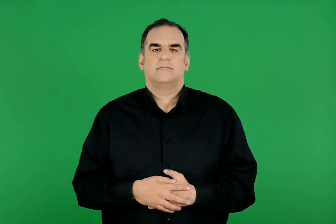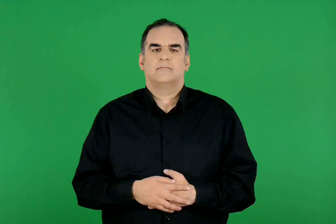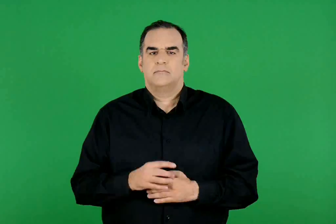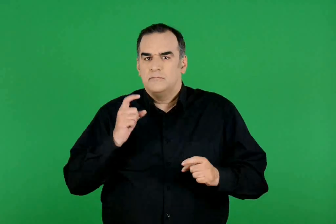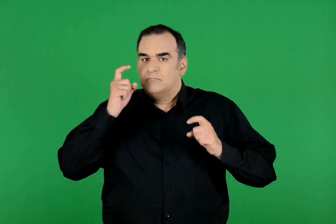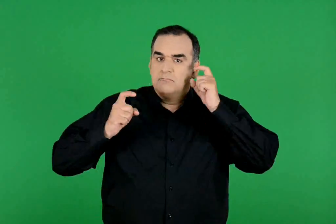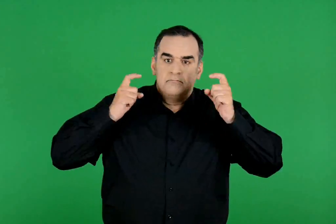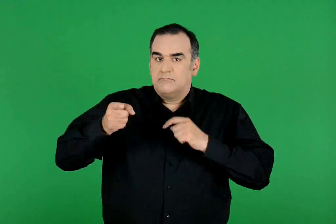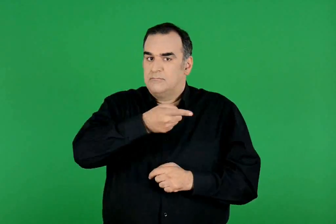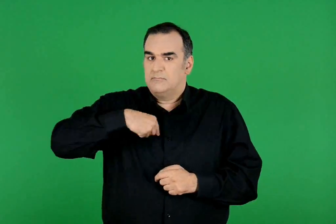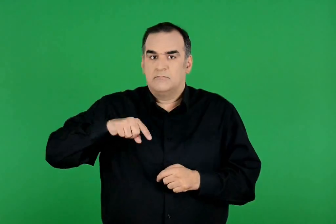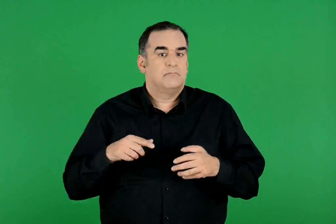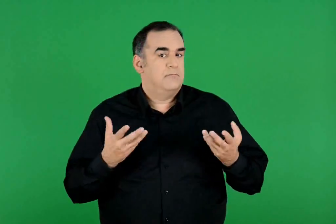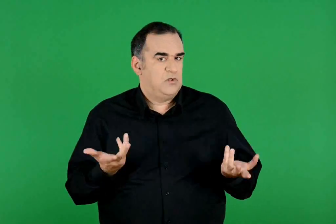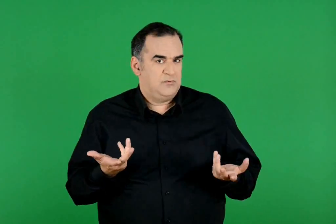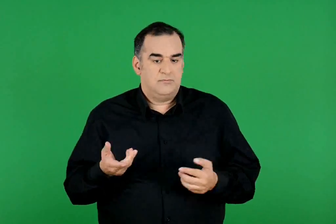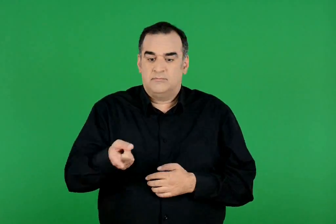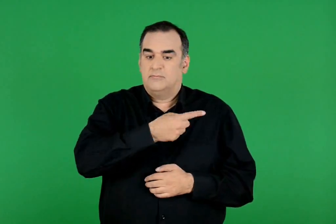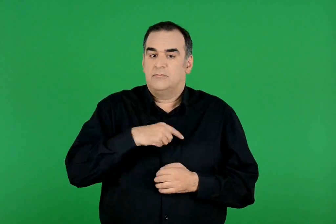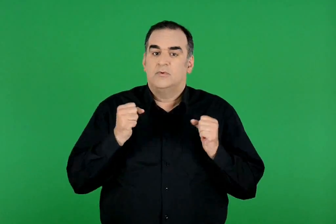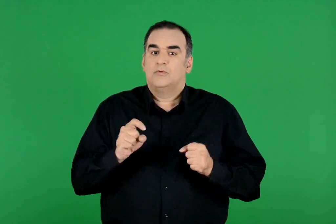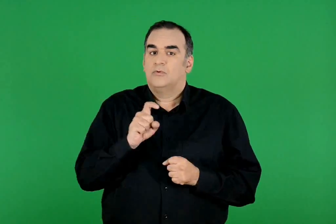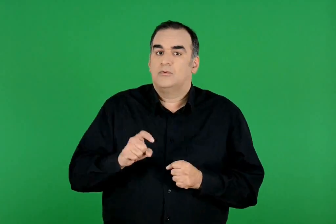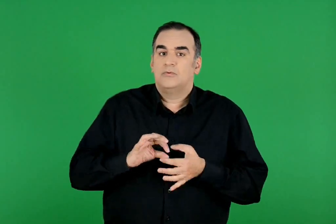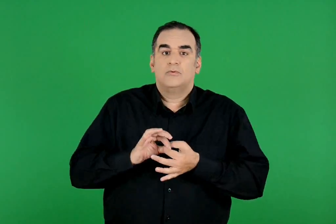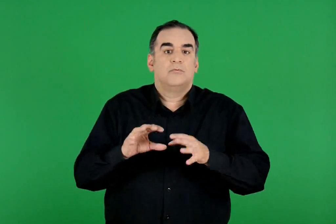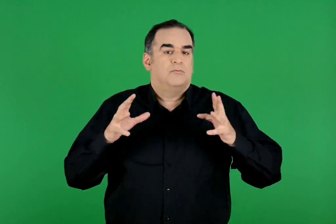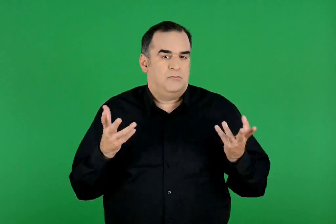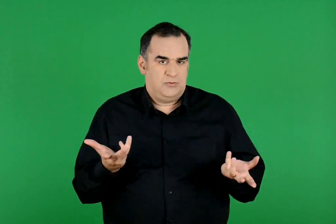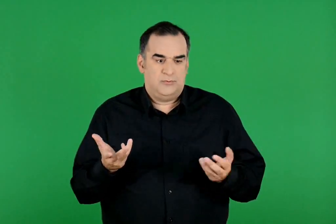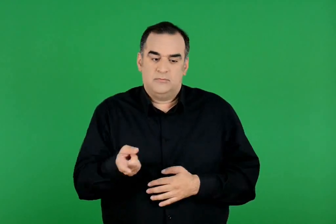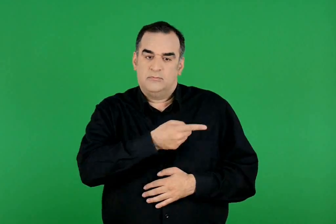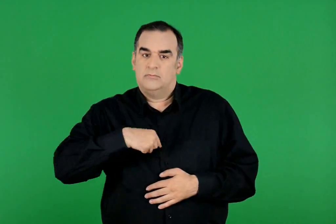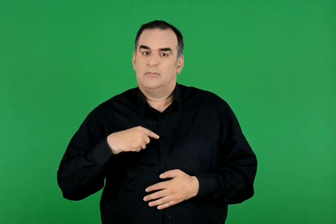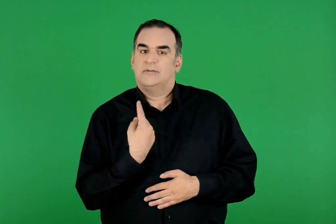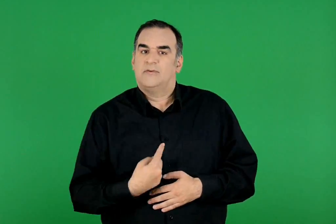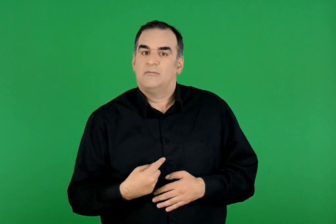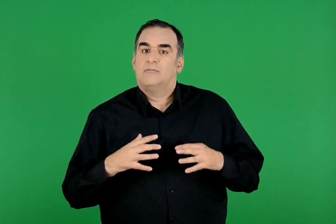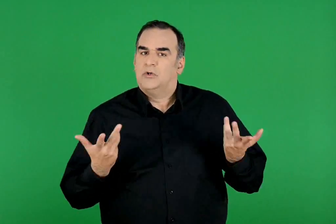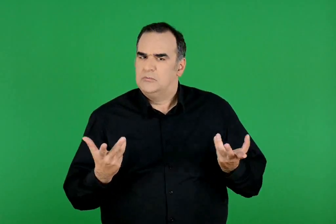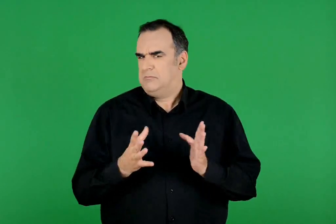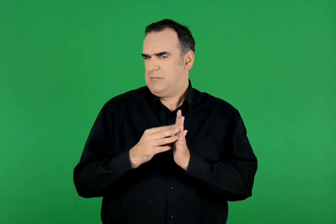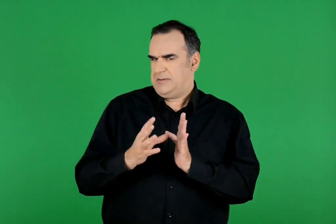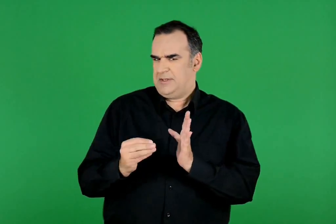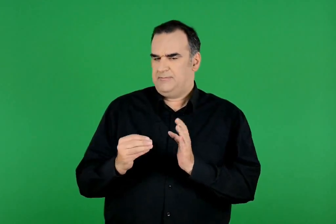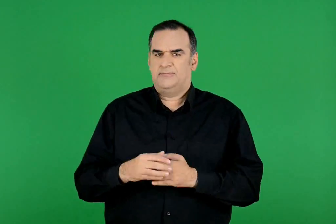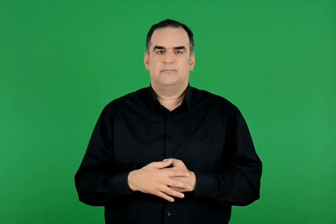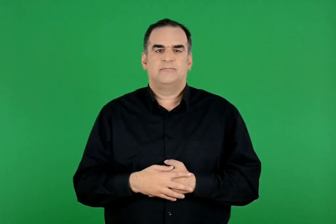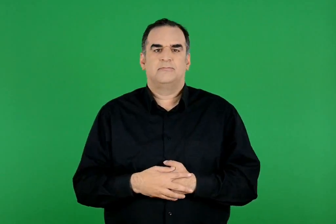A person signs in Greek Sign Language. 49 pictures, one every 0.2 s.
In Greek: το πώς σκεφτόμαστε το πώς ζούμε το πώς συμπεριφερόμαστε όπως:
